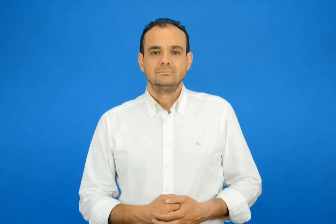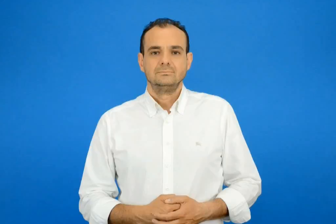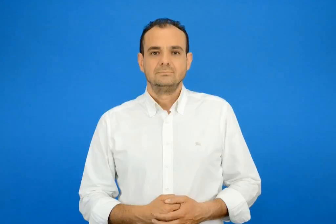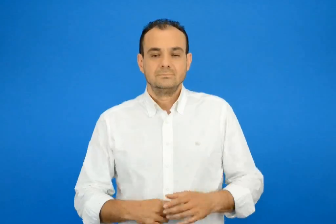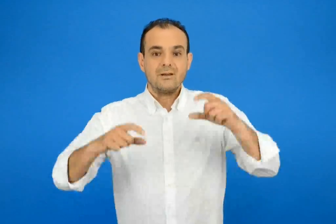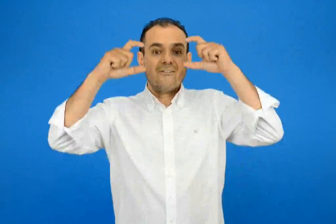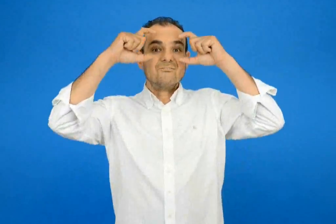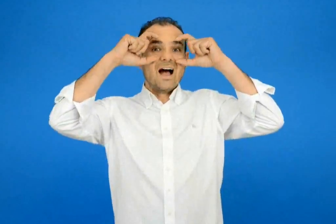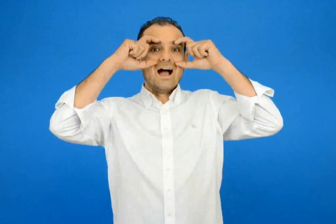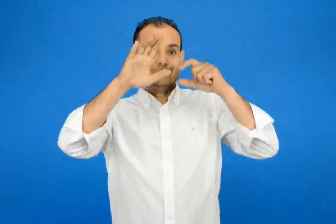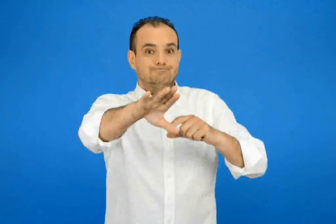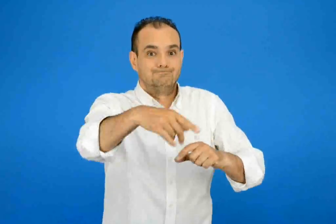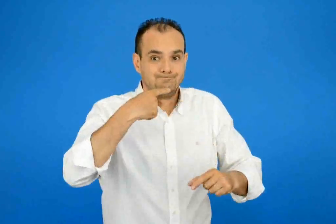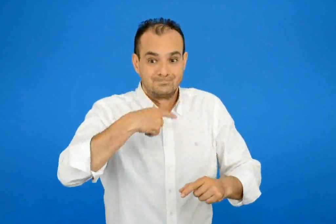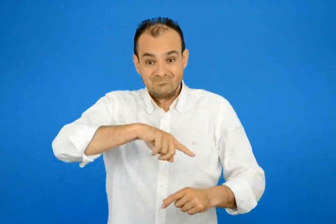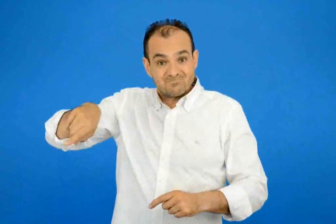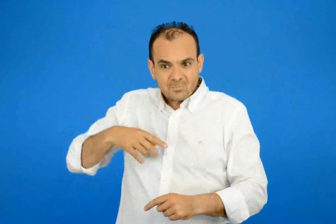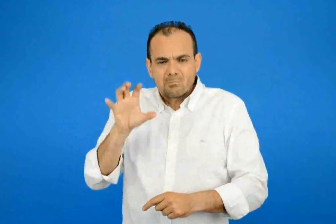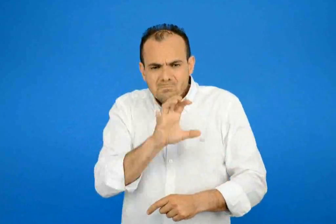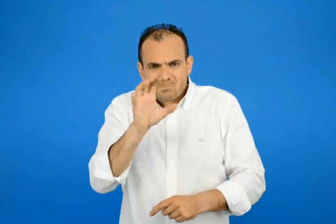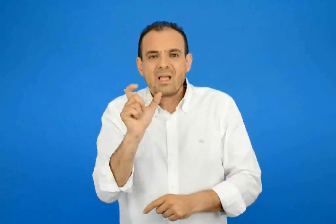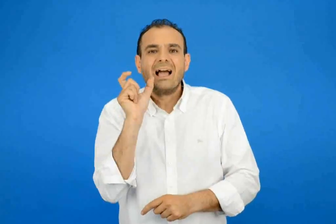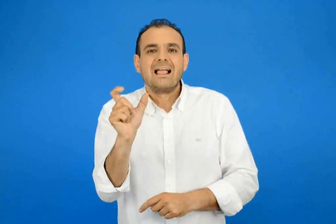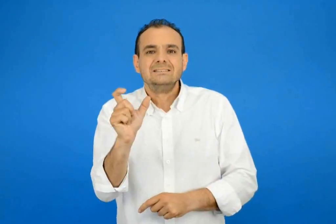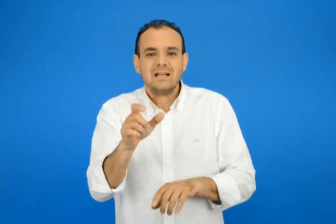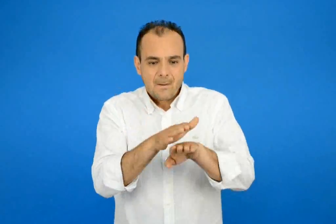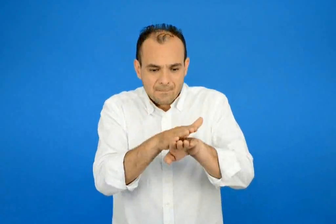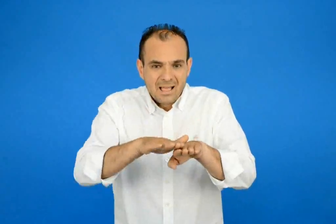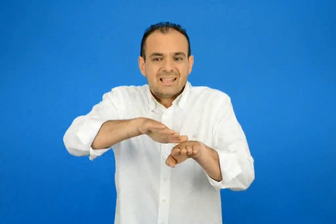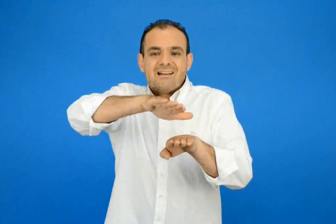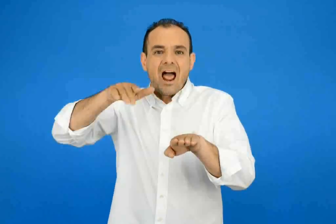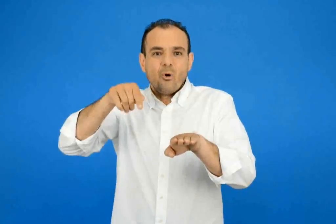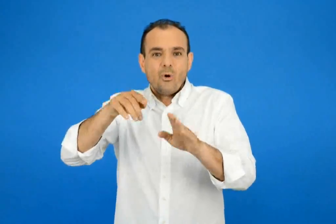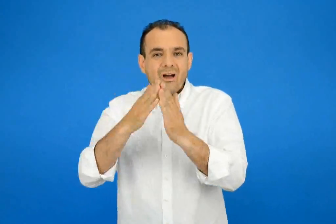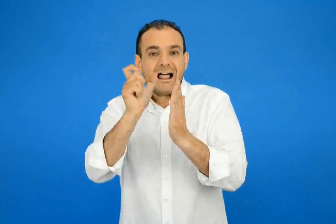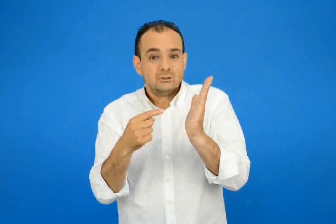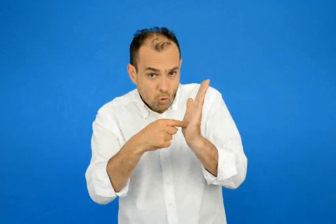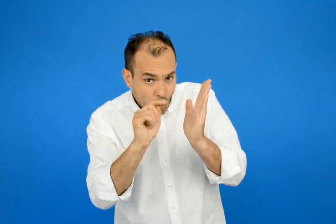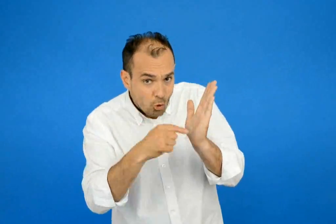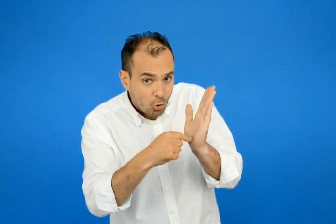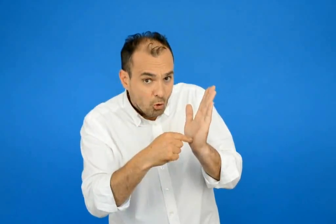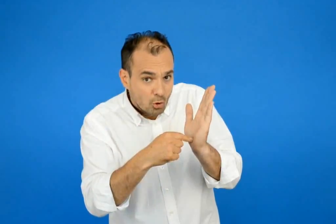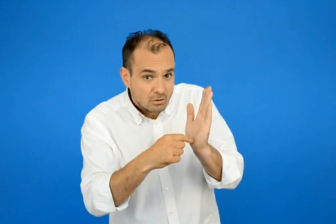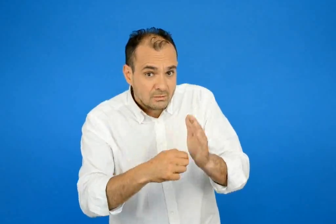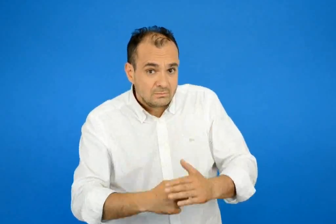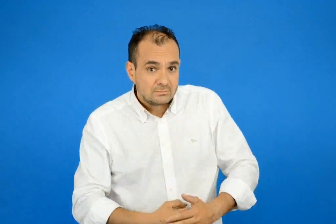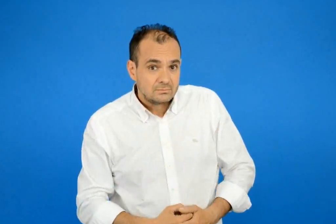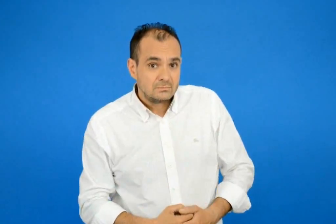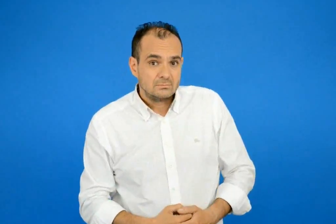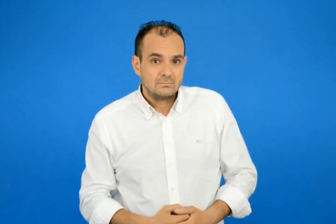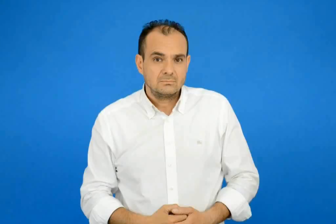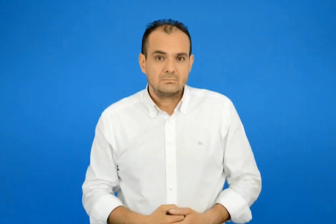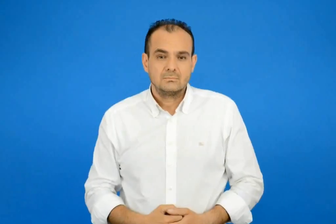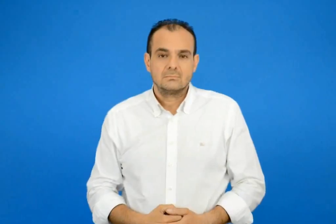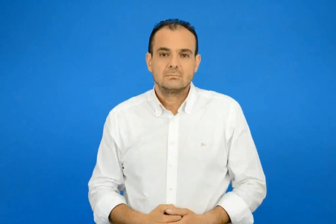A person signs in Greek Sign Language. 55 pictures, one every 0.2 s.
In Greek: βαγιά να ψάξουμε και τη λέξη πλατύσκαλο στο λεξικό ;
